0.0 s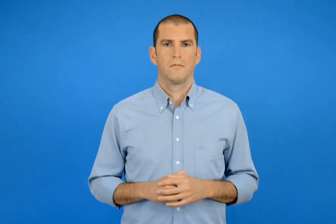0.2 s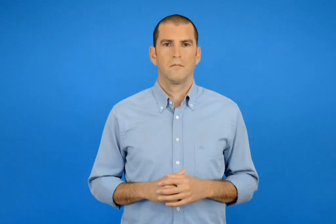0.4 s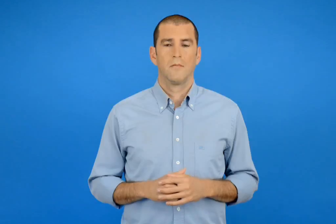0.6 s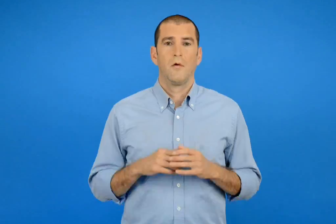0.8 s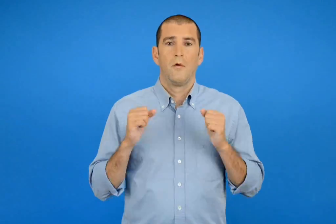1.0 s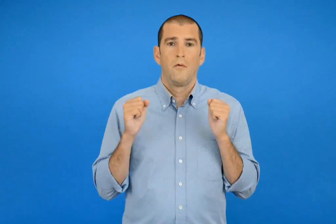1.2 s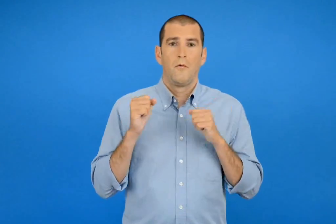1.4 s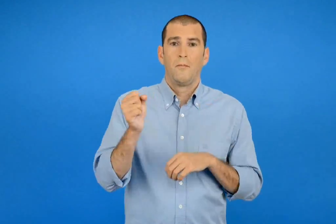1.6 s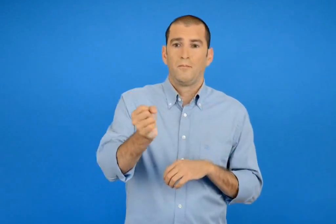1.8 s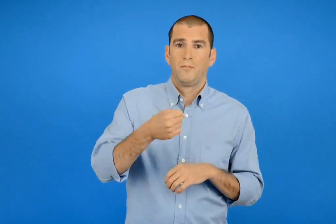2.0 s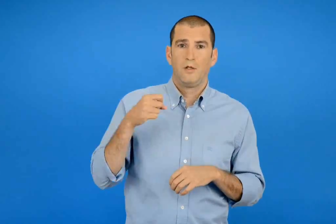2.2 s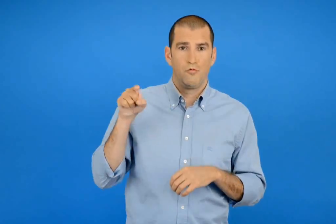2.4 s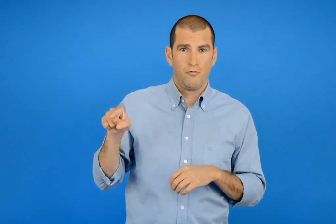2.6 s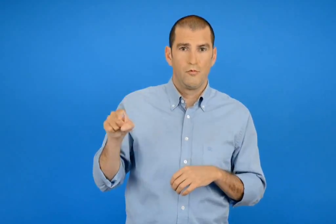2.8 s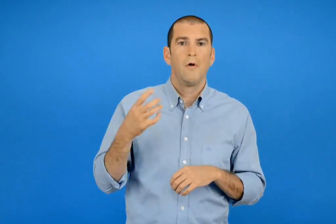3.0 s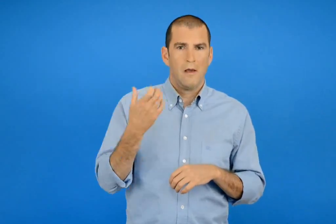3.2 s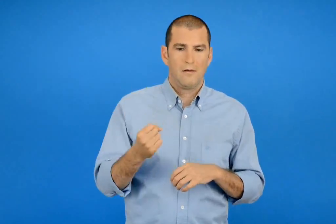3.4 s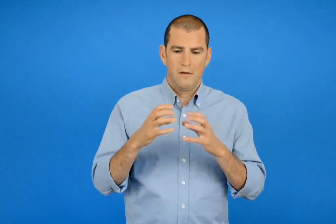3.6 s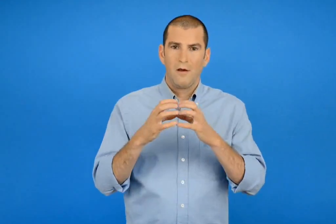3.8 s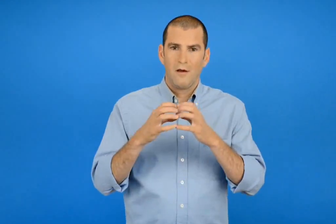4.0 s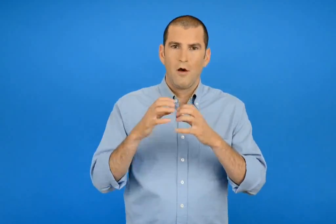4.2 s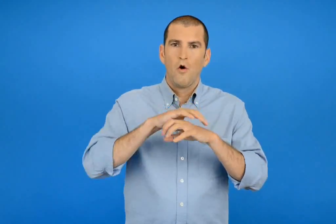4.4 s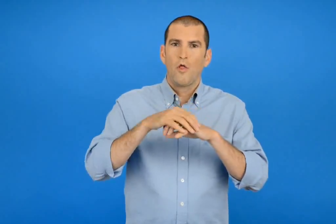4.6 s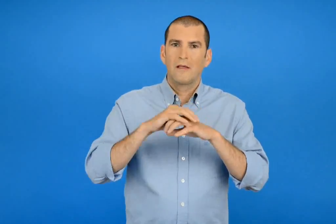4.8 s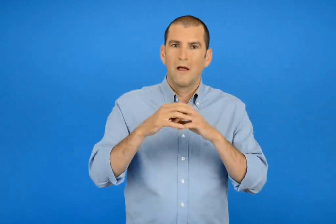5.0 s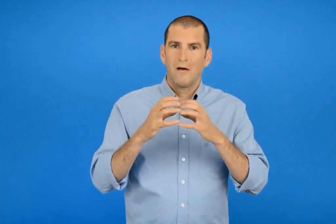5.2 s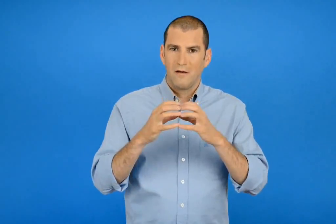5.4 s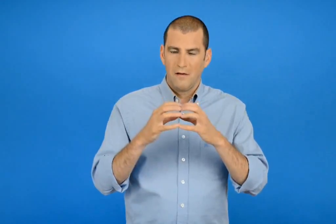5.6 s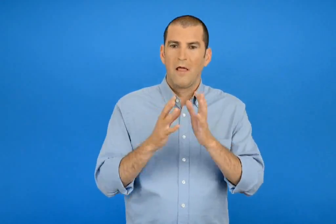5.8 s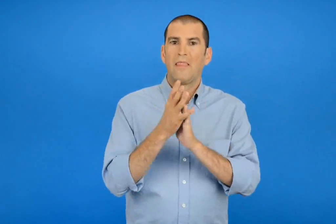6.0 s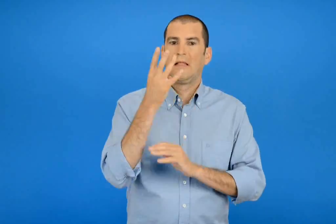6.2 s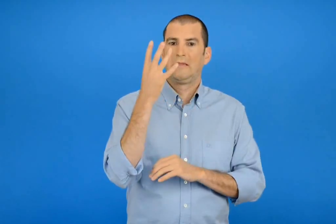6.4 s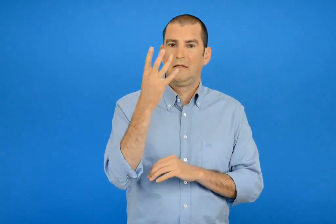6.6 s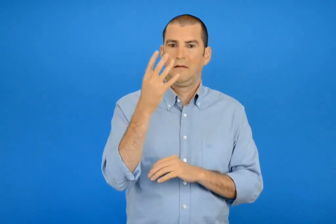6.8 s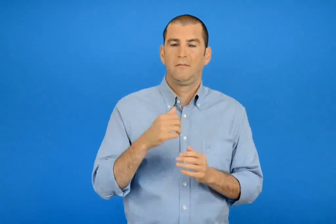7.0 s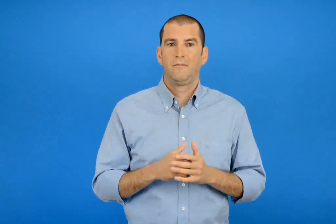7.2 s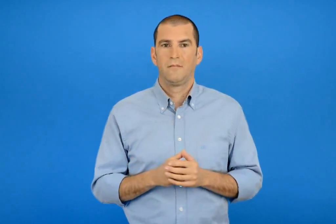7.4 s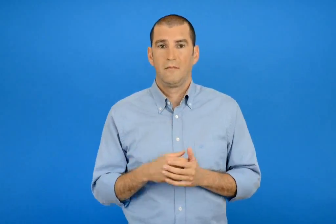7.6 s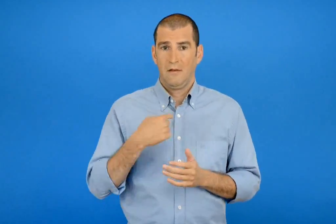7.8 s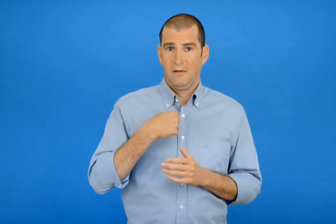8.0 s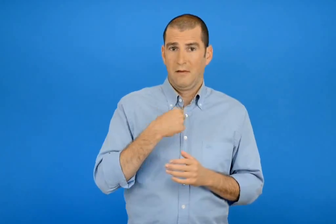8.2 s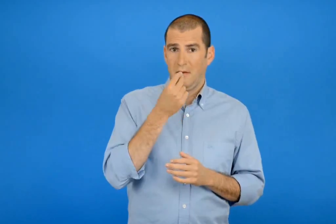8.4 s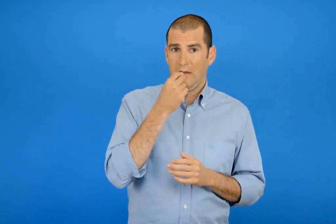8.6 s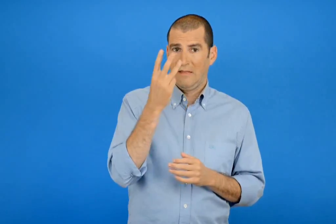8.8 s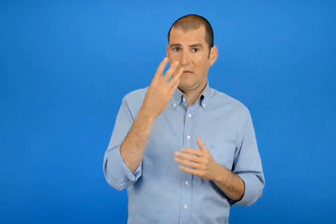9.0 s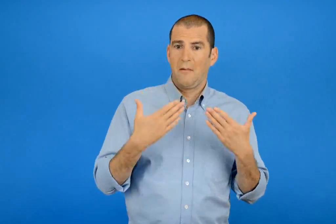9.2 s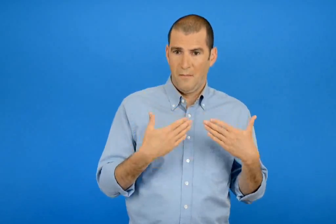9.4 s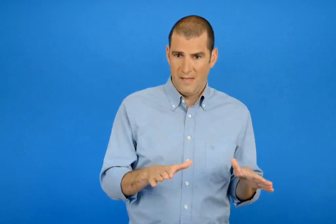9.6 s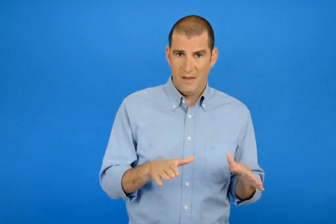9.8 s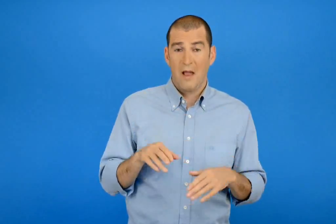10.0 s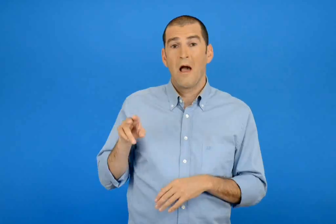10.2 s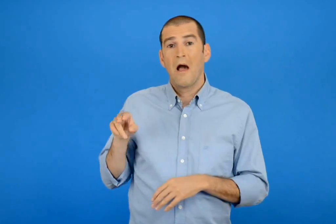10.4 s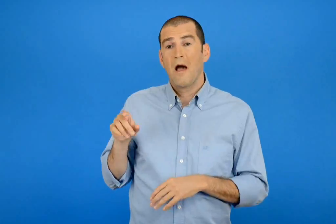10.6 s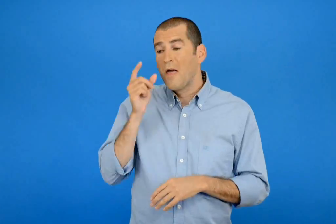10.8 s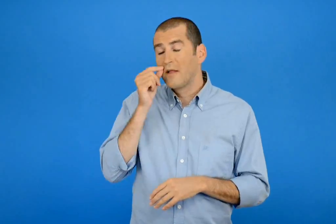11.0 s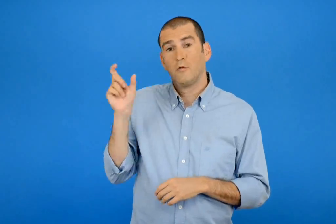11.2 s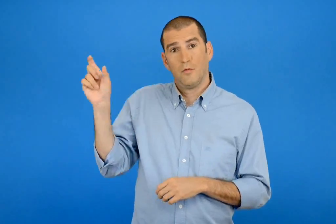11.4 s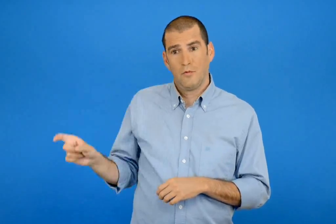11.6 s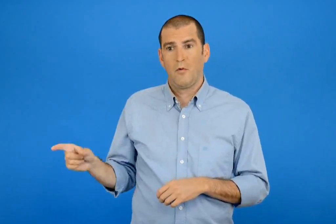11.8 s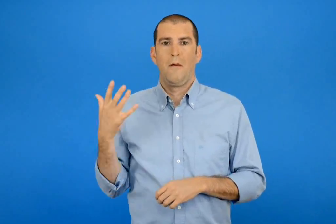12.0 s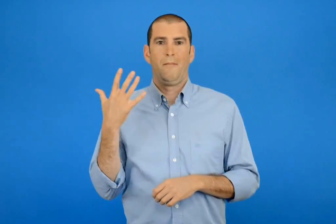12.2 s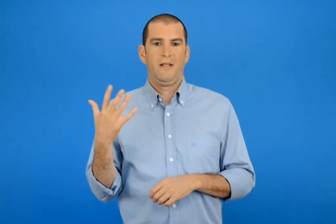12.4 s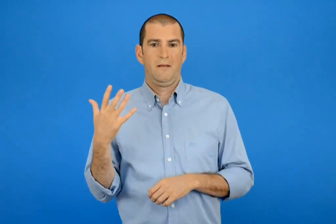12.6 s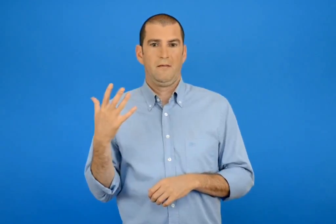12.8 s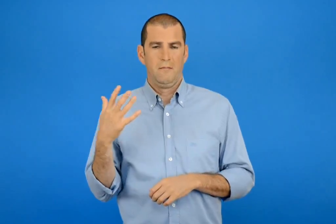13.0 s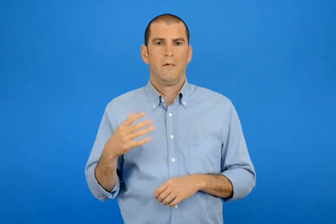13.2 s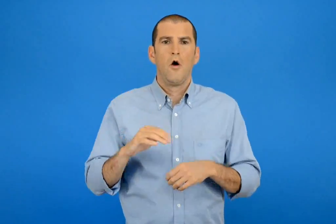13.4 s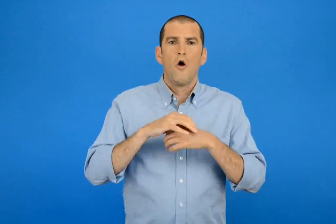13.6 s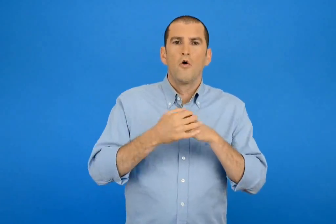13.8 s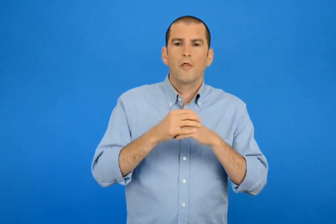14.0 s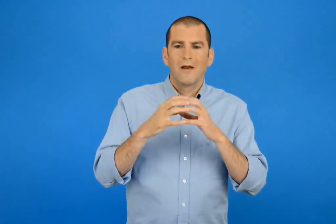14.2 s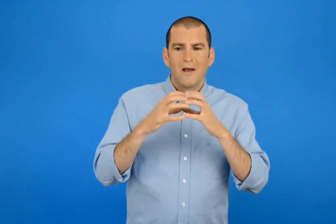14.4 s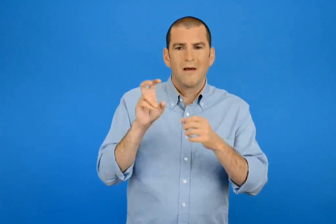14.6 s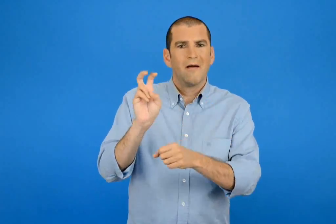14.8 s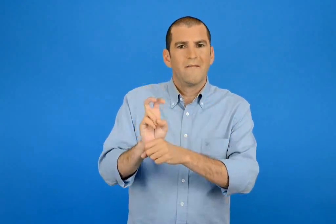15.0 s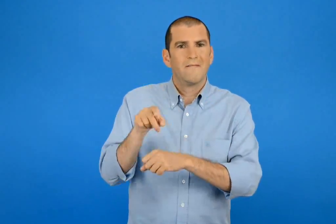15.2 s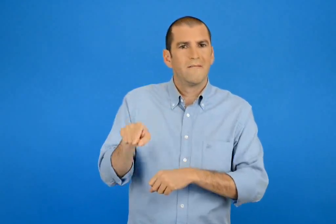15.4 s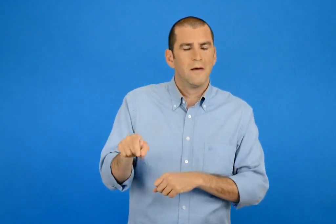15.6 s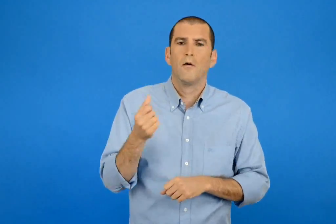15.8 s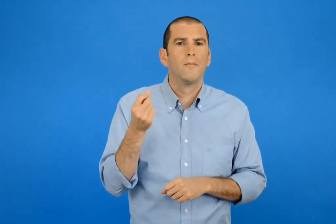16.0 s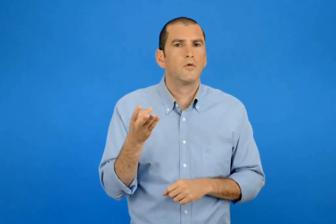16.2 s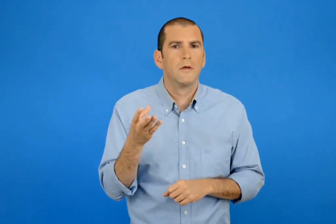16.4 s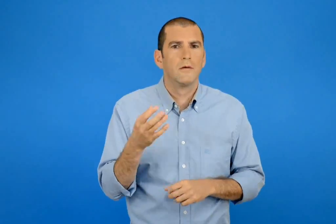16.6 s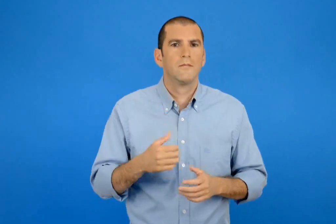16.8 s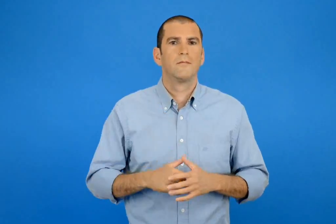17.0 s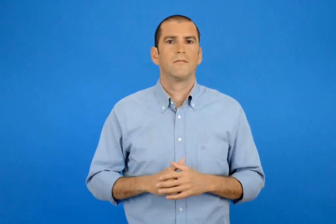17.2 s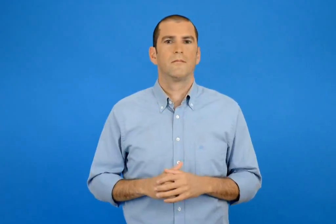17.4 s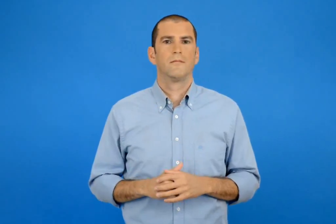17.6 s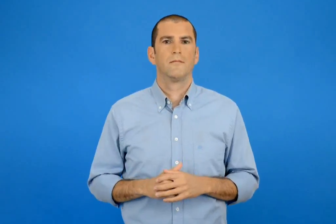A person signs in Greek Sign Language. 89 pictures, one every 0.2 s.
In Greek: στο ψυγείο υπήρχαν 14 ροδάκινα εγώ έφαγα 3 και ο αδερφός μου 5 πόσα ροδάκινα έμειναν ;
